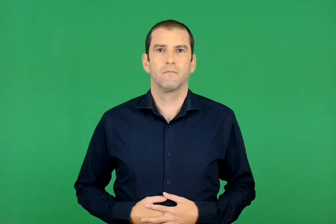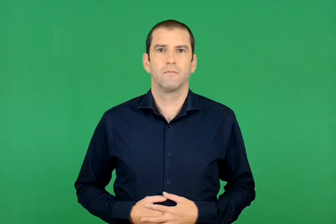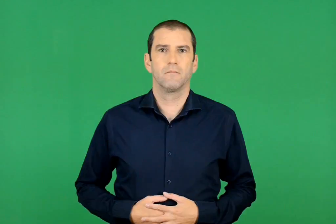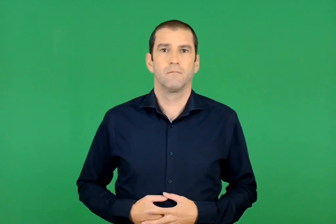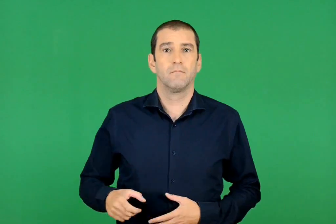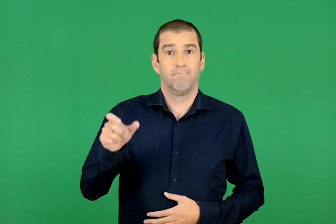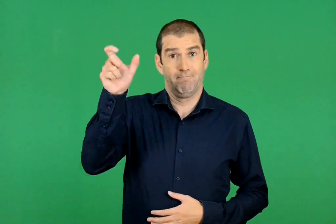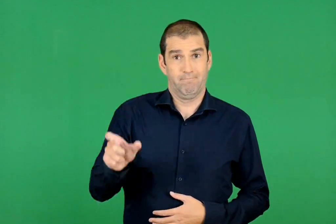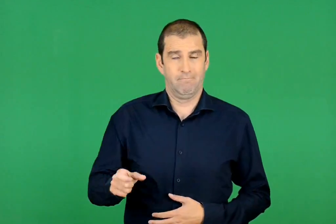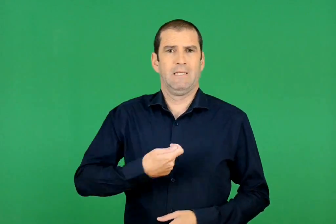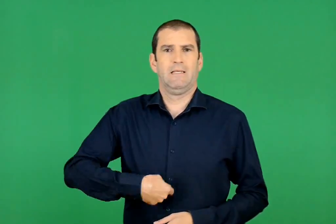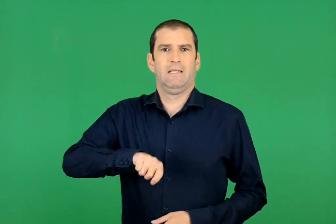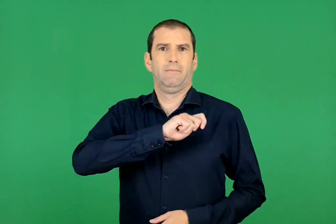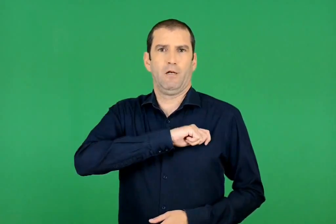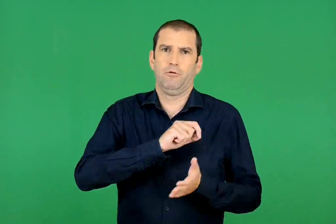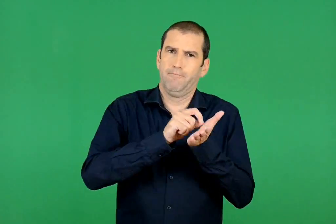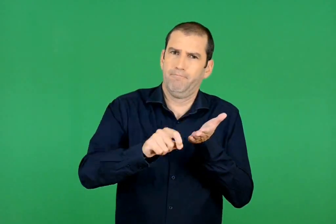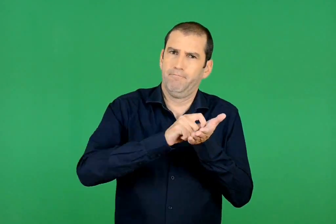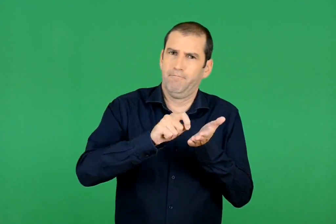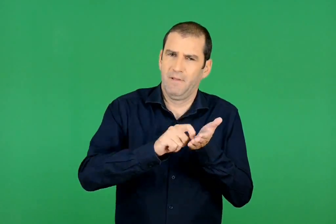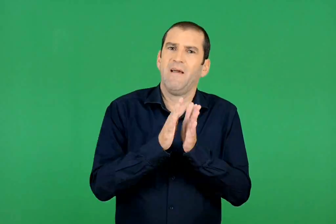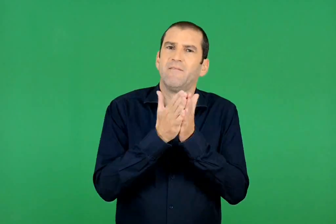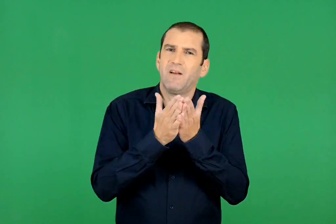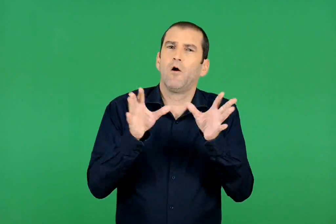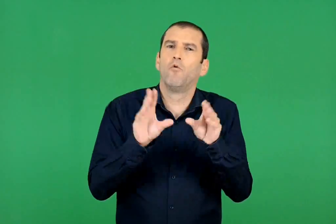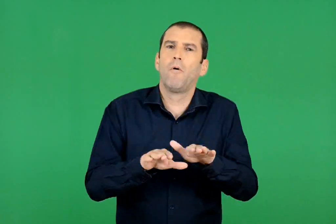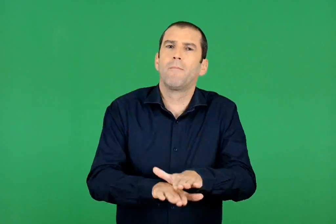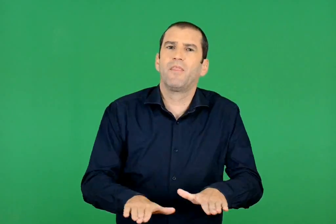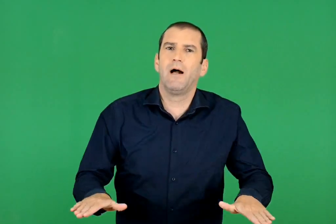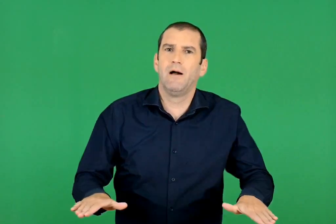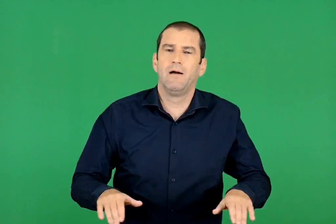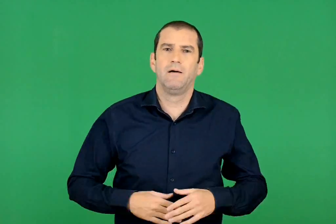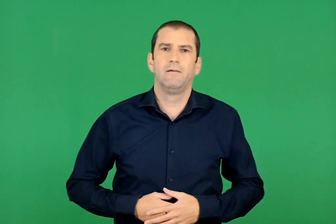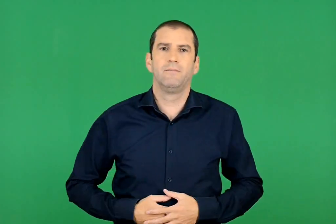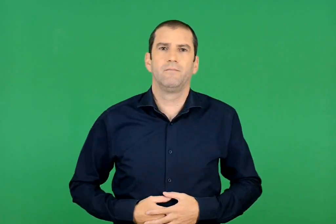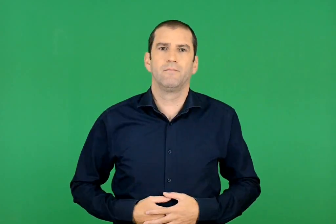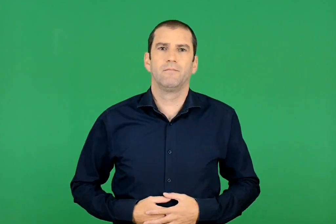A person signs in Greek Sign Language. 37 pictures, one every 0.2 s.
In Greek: ισπανός συγγραφέας βιβλίων για παιδιά
